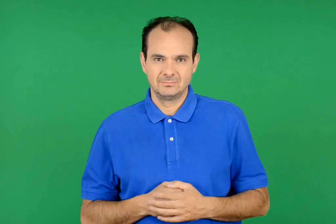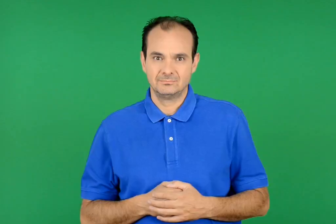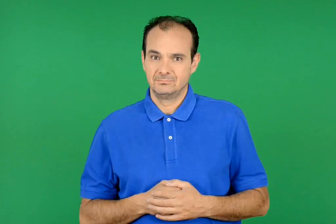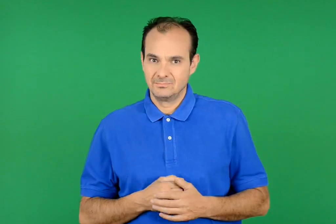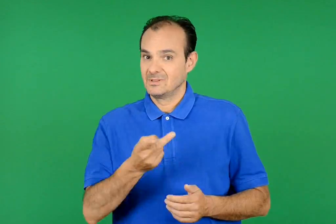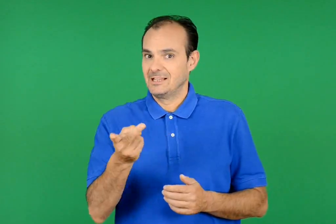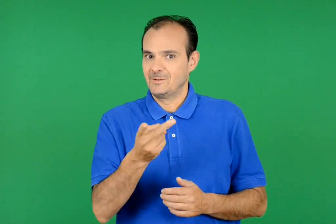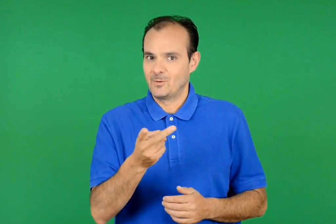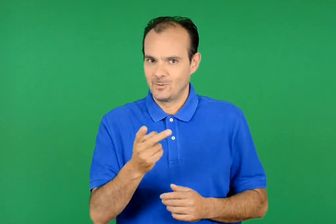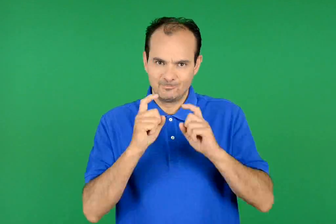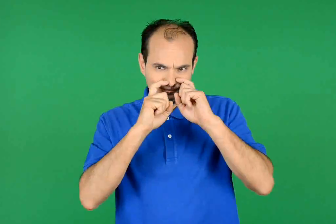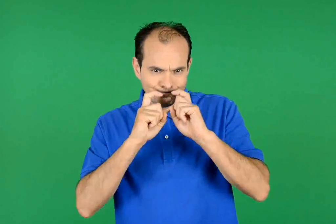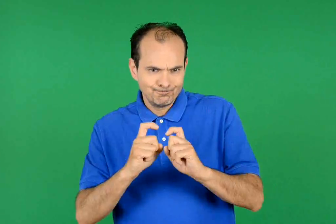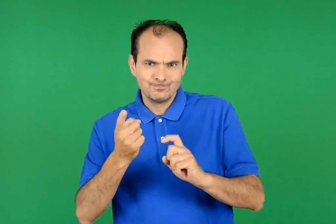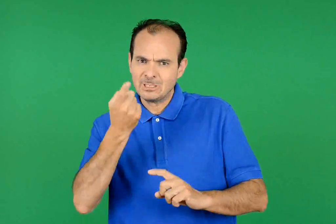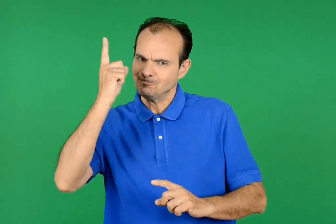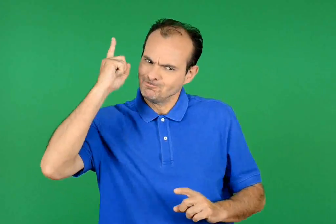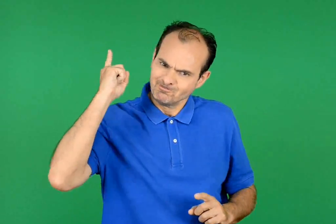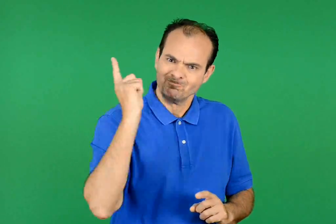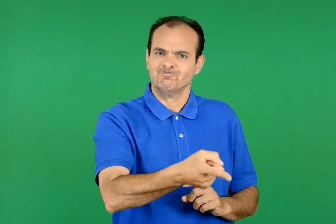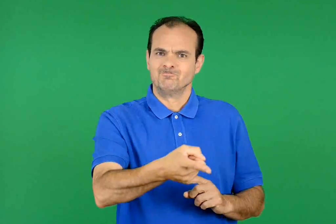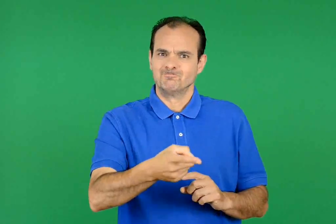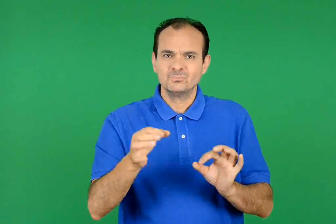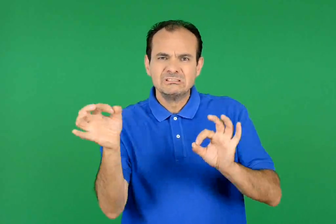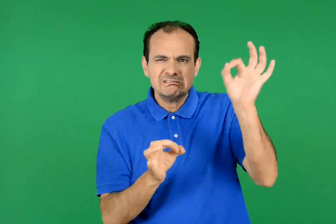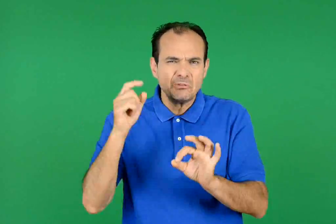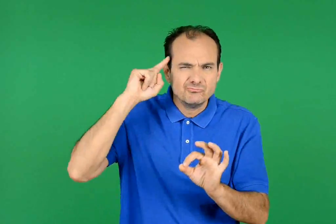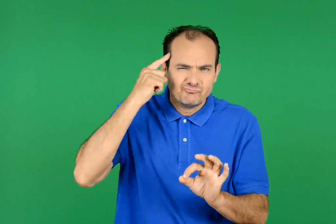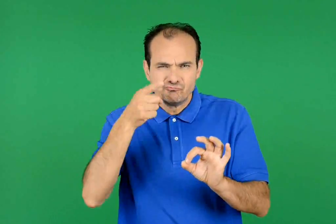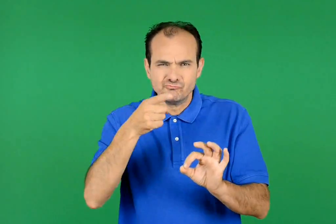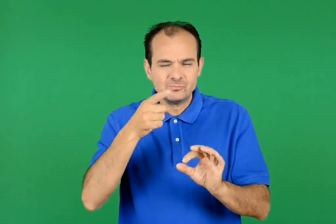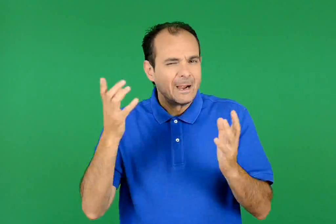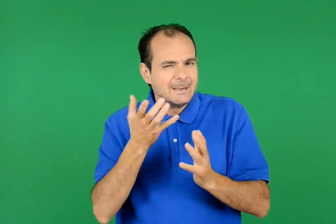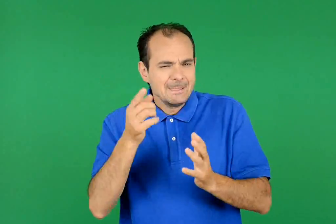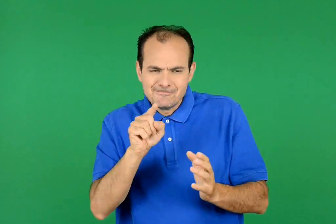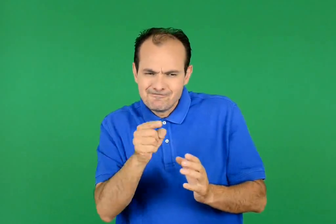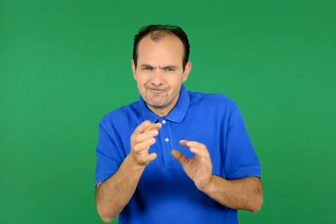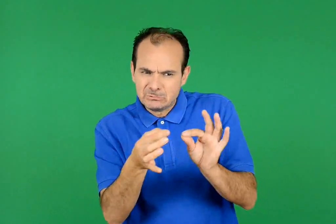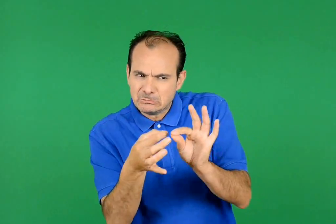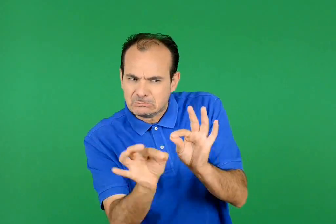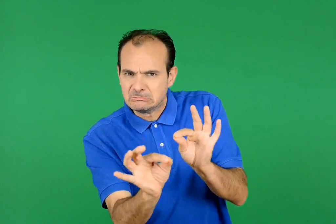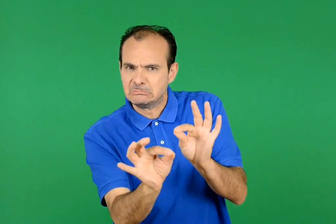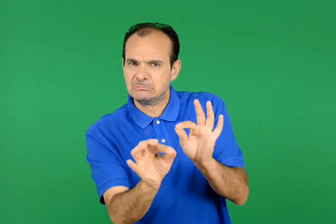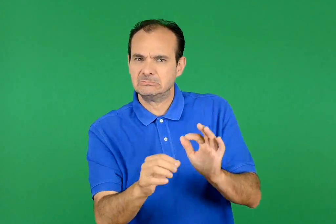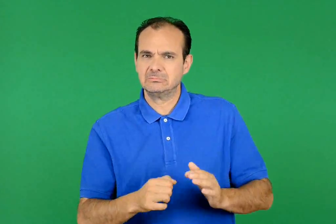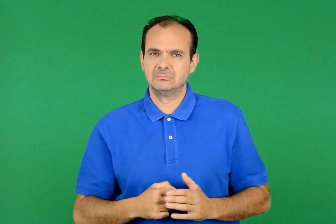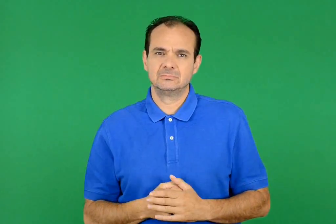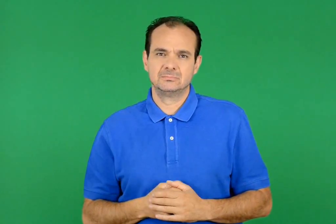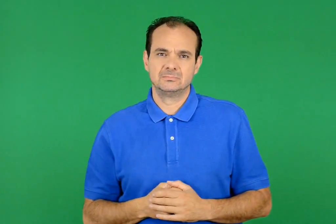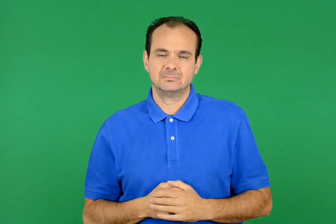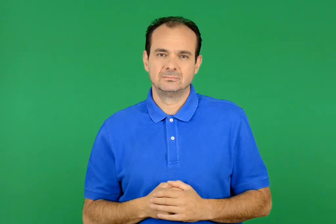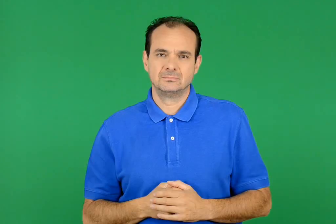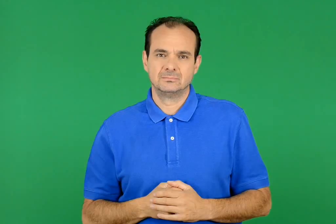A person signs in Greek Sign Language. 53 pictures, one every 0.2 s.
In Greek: τους χρειάζεται ένα καλό μάθημα . κάτι που θα τους χαλάσει τα σχέδια , θα τους βάλει σε μπελάδες
